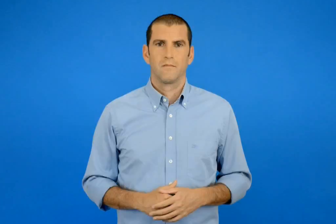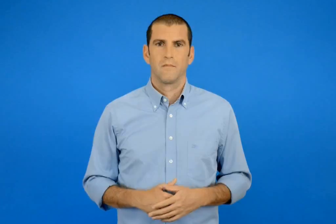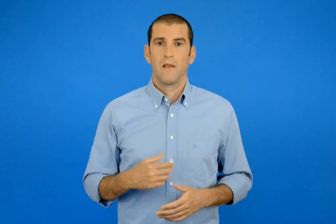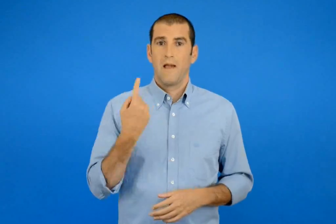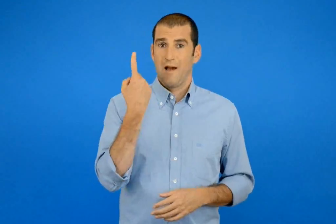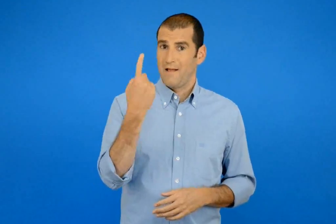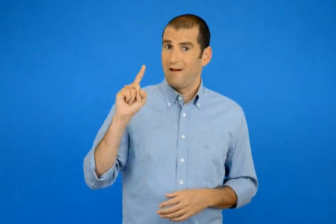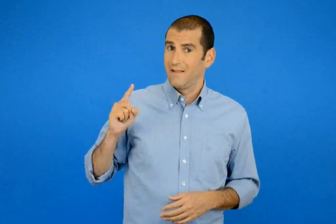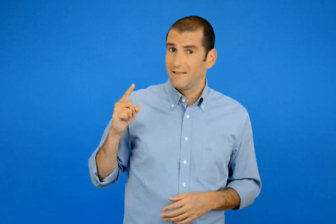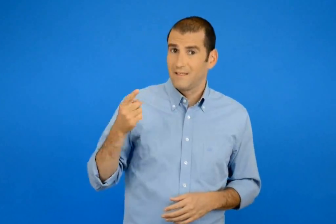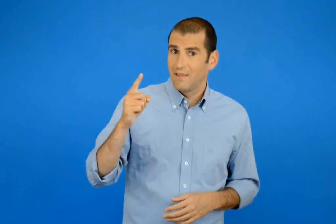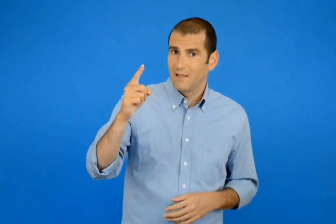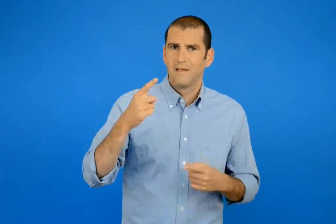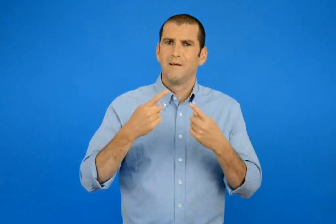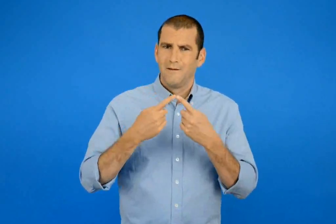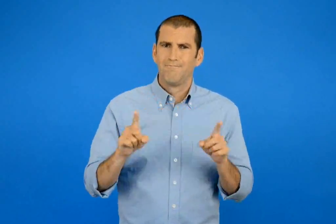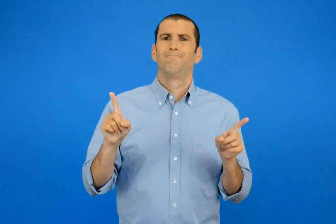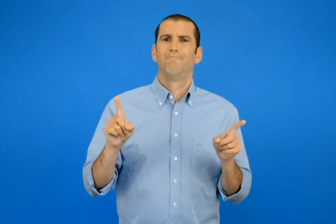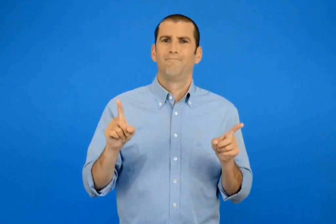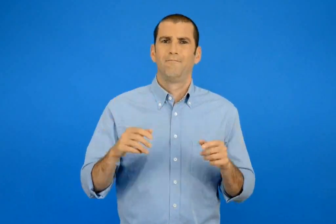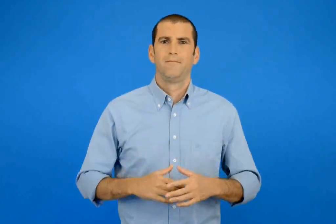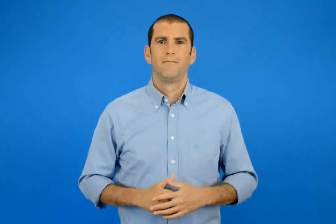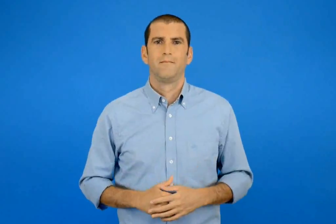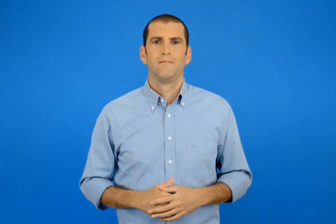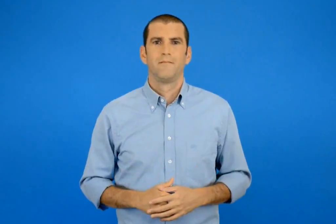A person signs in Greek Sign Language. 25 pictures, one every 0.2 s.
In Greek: ένα παράξενο ταξίδι
